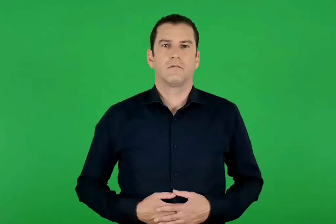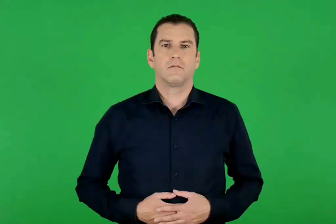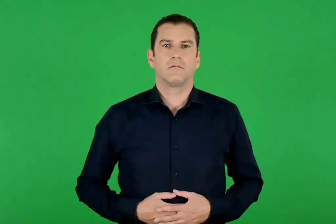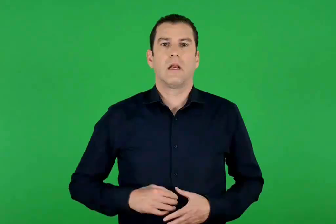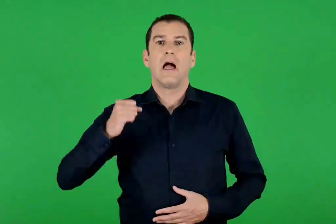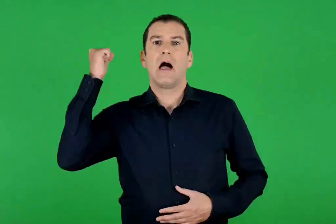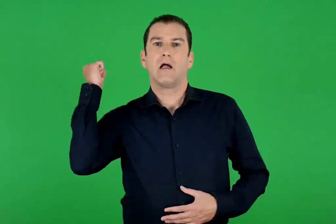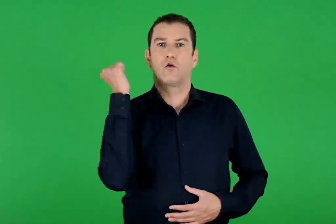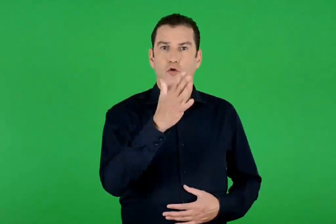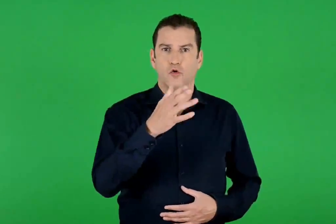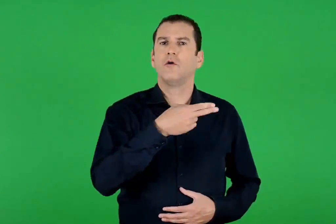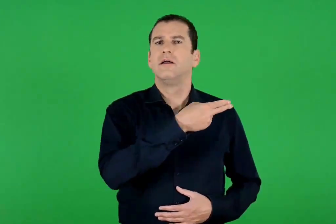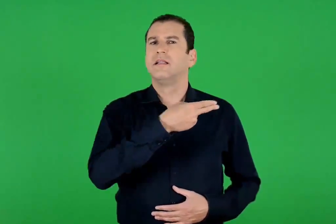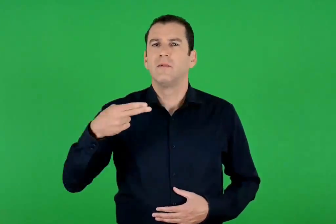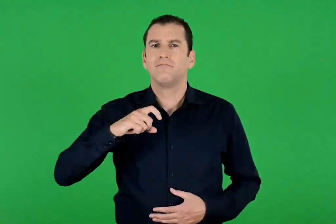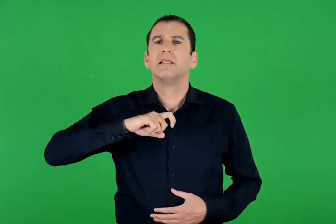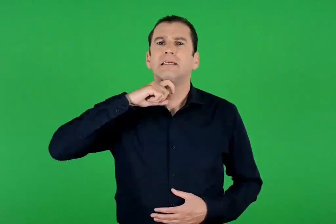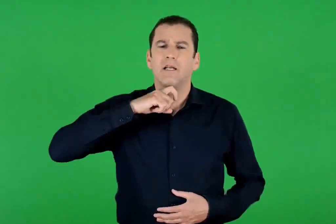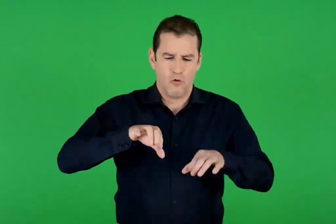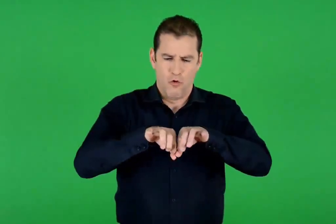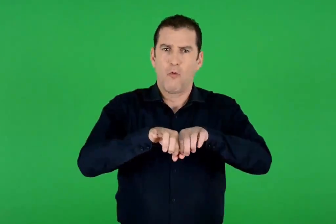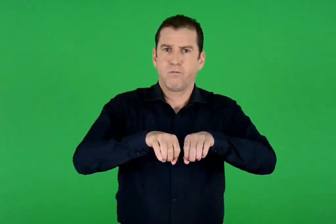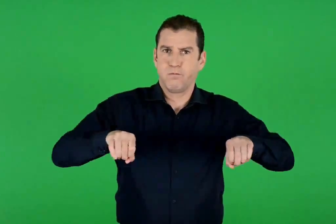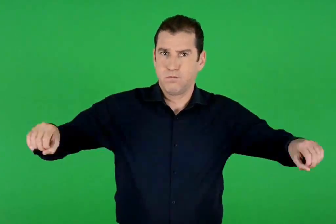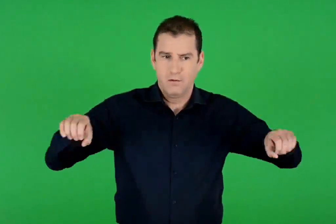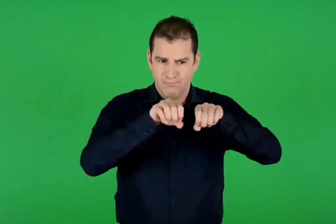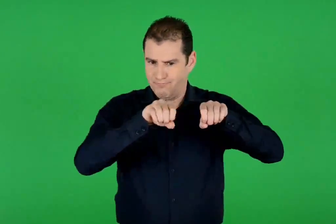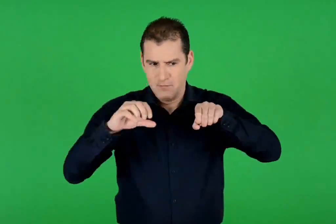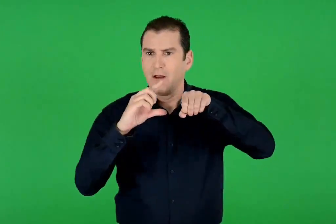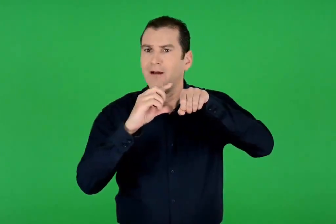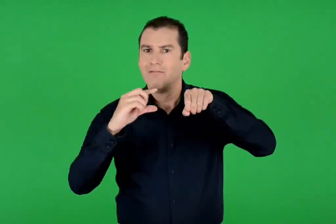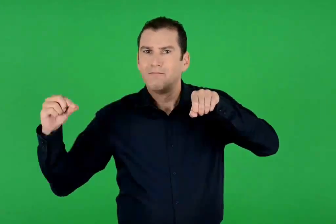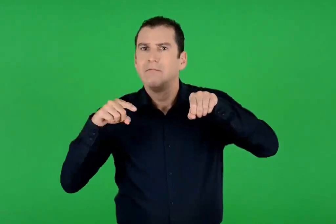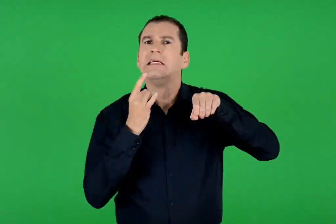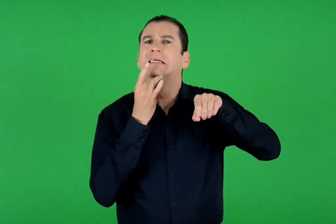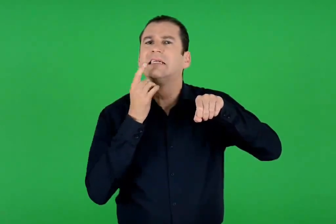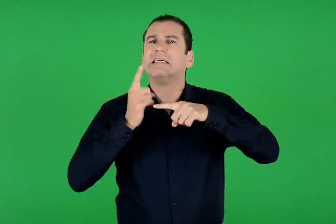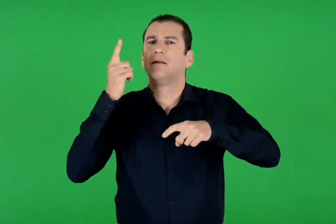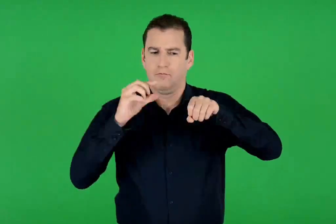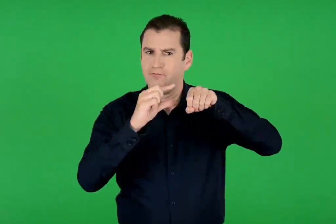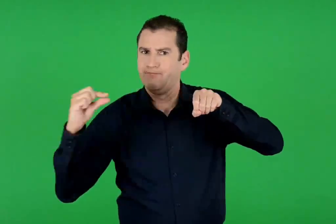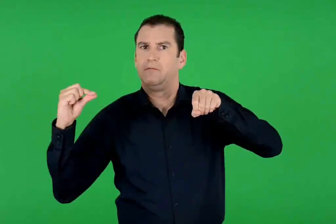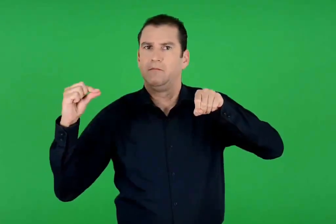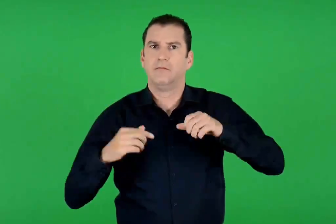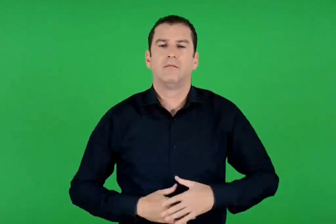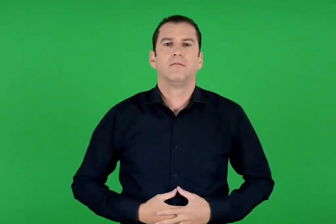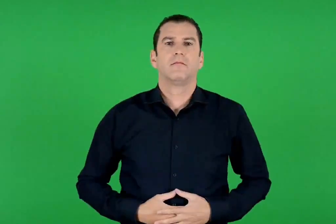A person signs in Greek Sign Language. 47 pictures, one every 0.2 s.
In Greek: ακόντιο κοντάρι ξύλινο με σιδερένια αιχμή
